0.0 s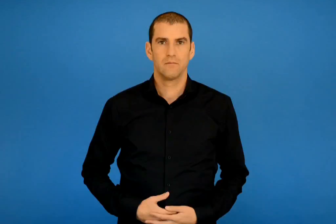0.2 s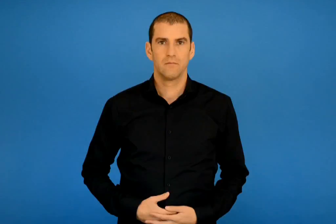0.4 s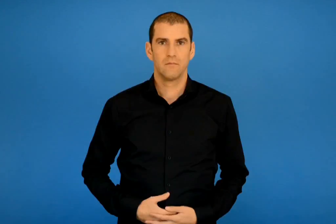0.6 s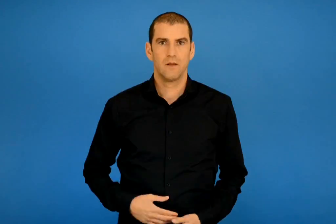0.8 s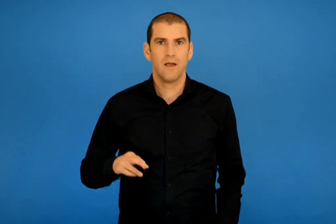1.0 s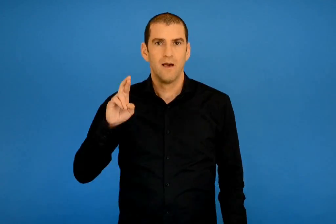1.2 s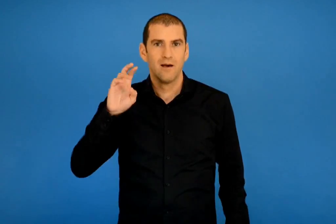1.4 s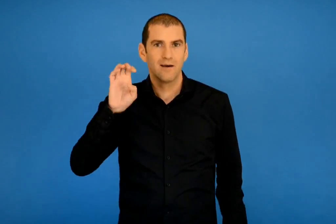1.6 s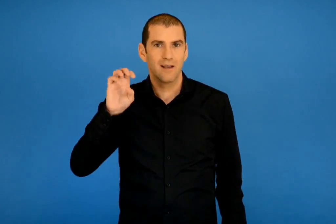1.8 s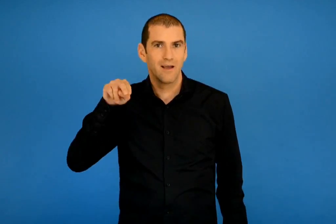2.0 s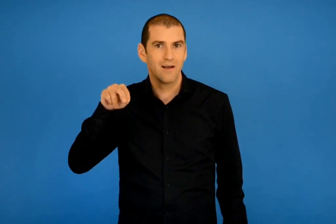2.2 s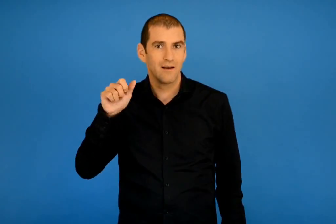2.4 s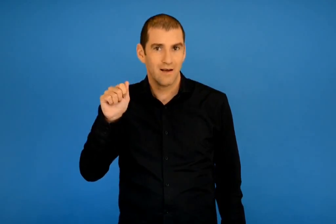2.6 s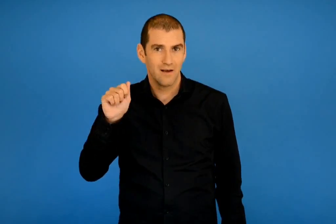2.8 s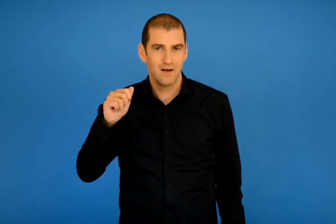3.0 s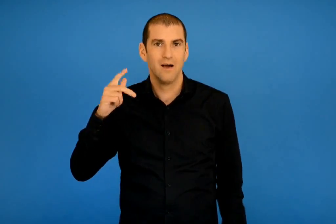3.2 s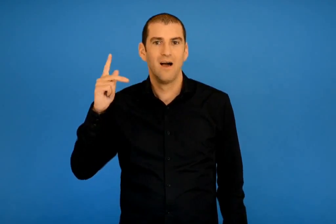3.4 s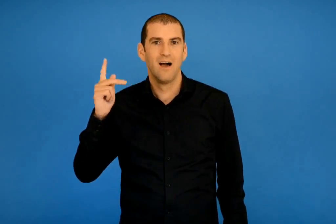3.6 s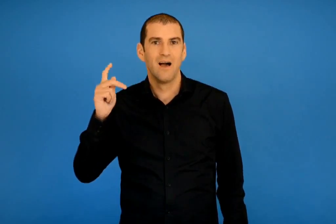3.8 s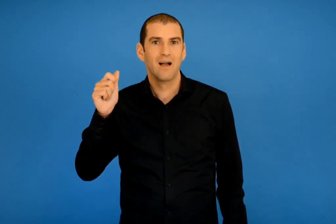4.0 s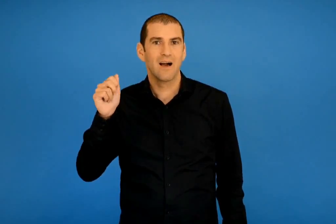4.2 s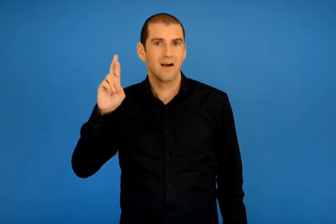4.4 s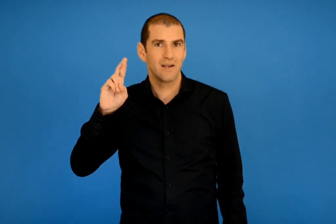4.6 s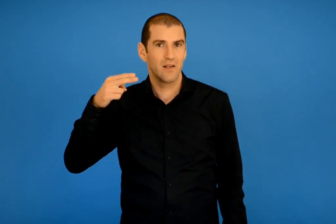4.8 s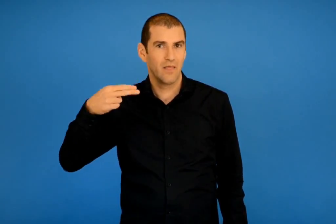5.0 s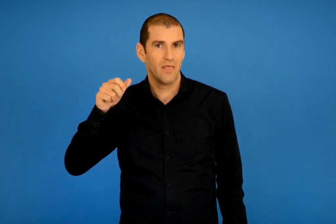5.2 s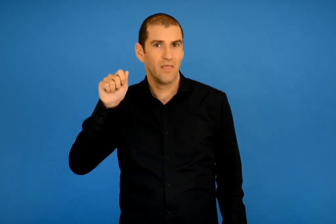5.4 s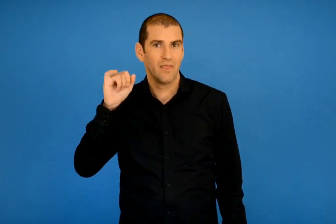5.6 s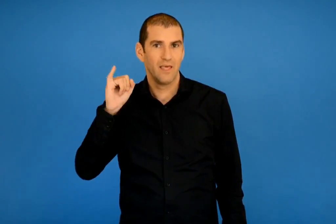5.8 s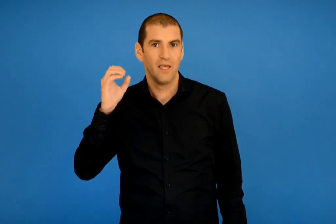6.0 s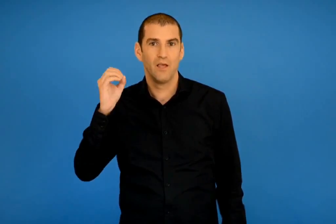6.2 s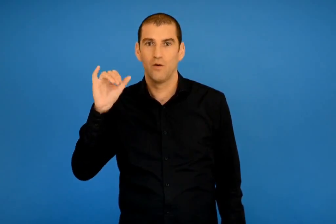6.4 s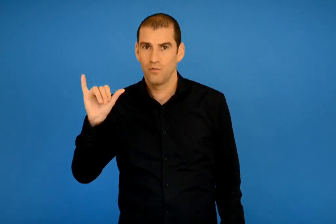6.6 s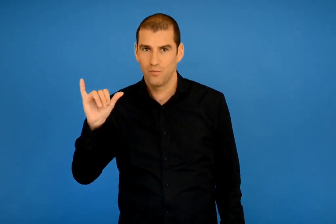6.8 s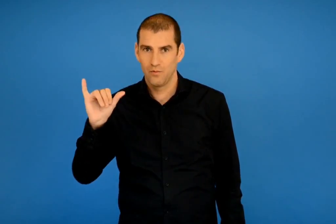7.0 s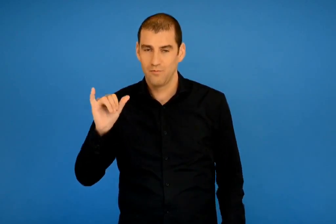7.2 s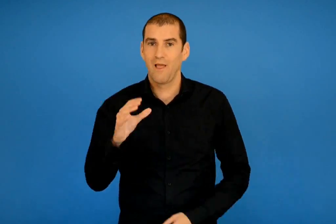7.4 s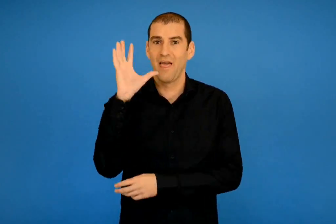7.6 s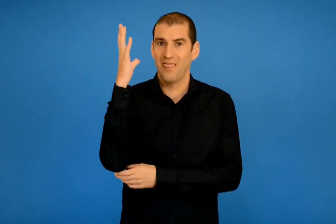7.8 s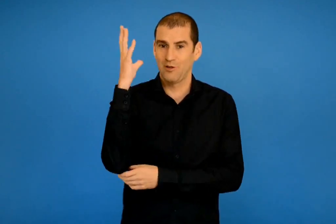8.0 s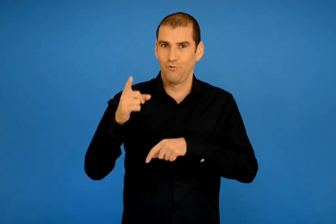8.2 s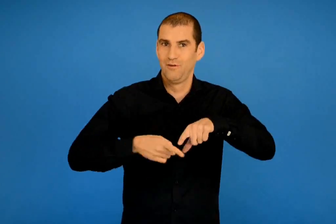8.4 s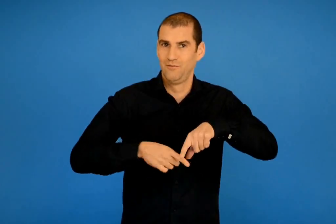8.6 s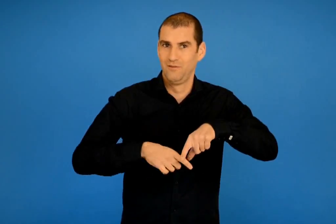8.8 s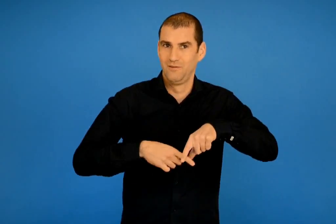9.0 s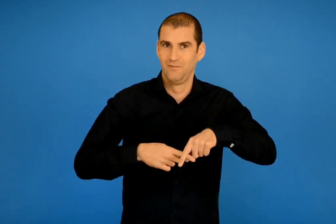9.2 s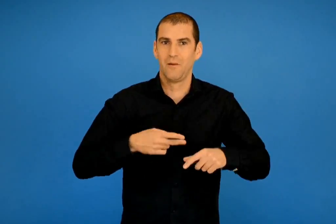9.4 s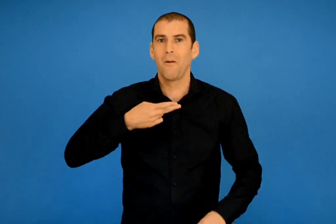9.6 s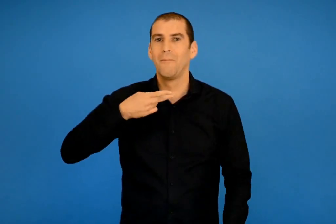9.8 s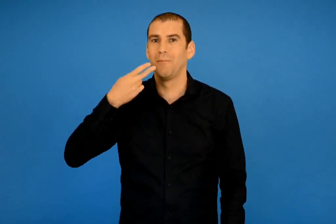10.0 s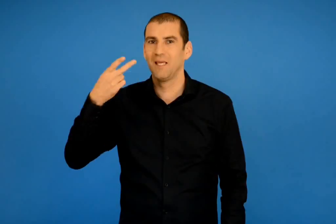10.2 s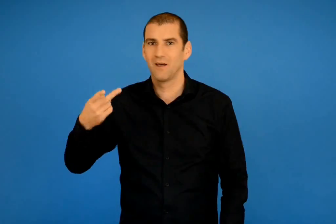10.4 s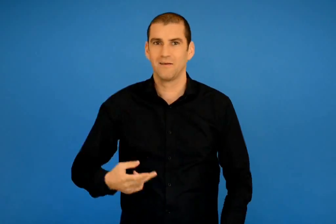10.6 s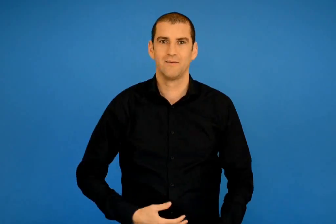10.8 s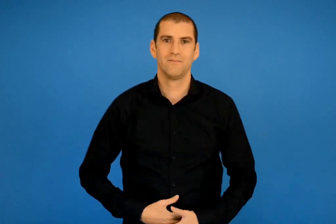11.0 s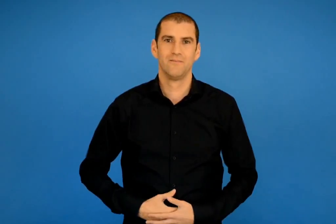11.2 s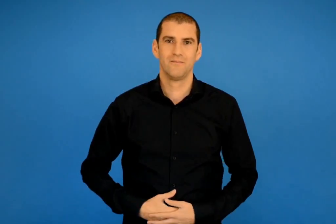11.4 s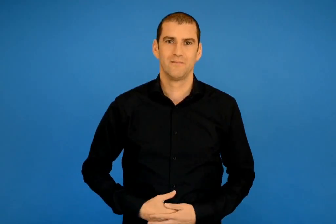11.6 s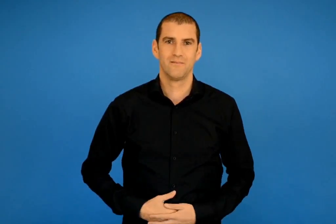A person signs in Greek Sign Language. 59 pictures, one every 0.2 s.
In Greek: ρένα καρθαίου χριστουγεννιάτικο δέντρο ποίημα
